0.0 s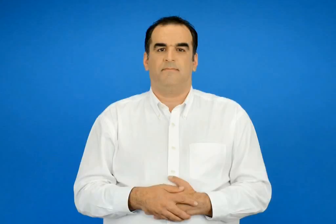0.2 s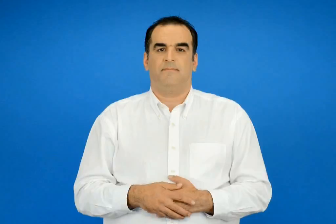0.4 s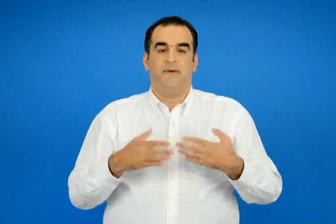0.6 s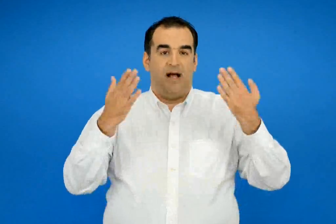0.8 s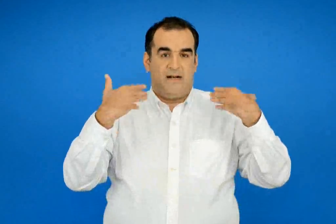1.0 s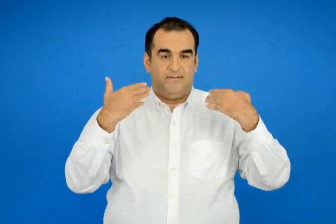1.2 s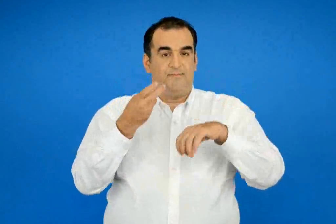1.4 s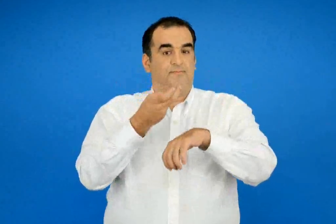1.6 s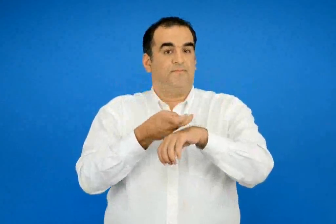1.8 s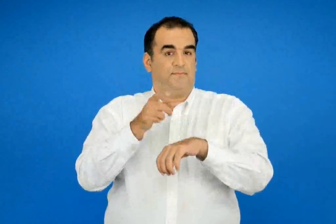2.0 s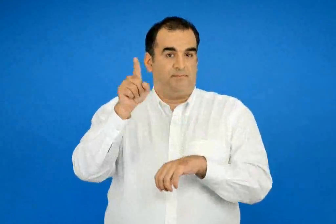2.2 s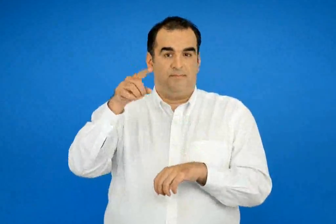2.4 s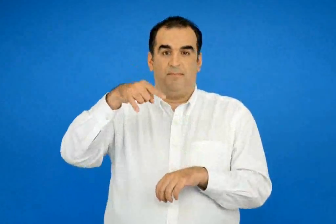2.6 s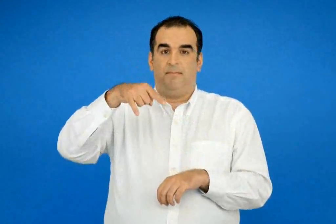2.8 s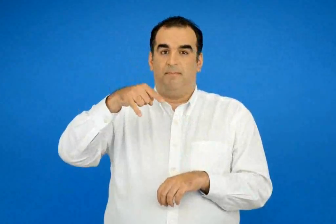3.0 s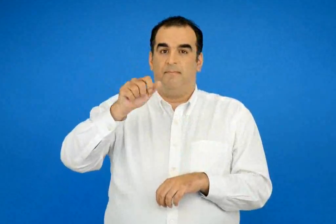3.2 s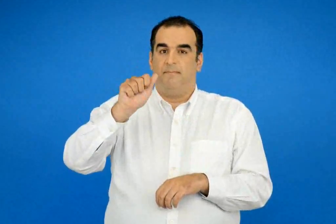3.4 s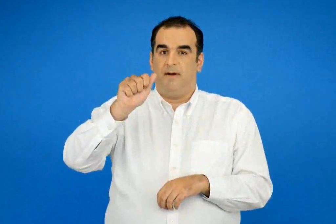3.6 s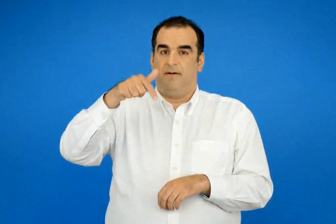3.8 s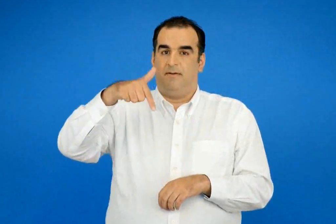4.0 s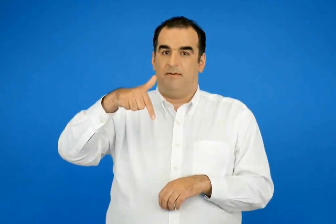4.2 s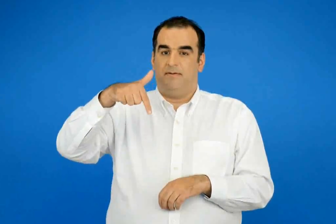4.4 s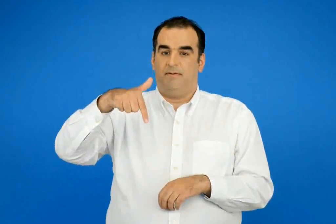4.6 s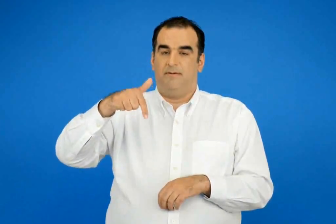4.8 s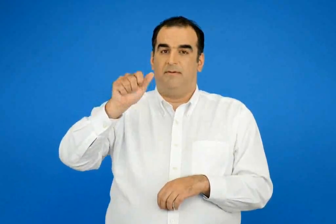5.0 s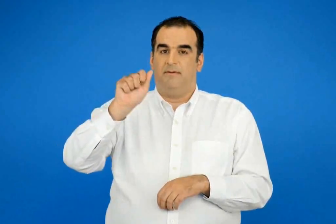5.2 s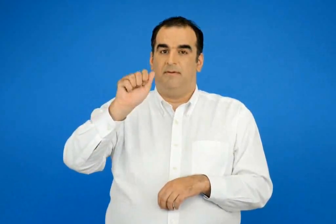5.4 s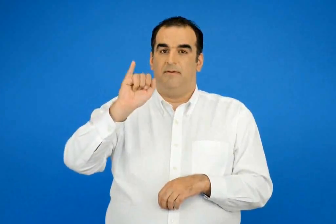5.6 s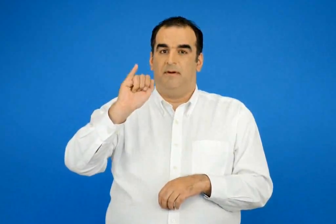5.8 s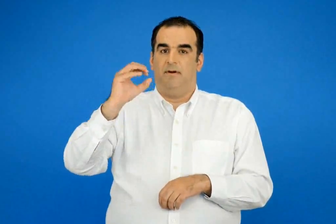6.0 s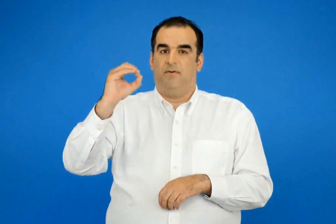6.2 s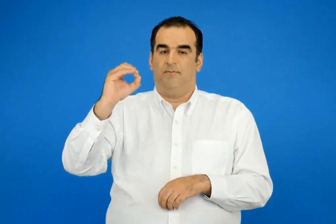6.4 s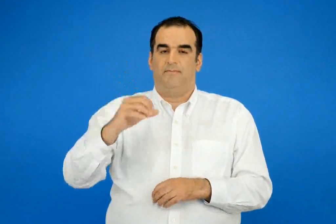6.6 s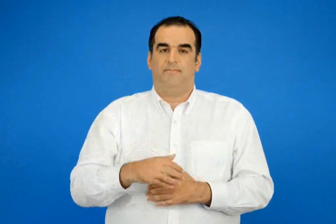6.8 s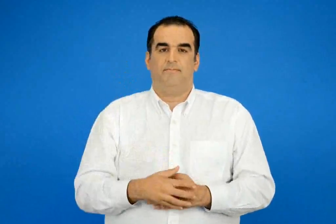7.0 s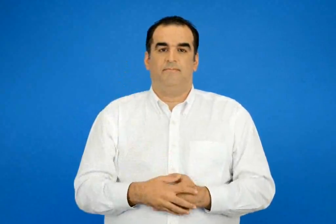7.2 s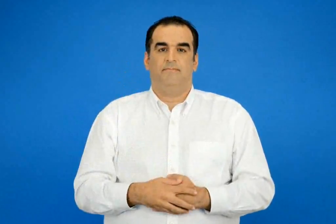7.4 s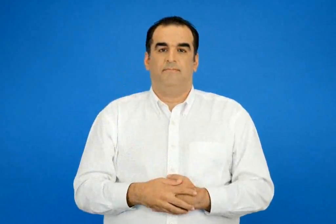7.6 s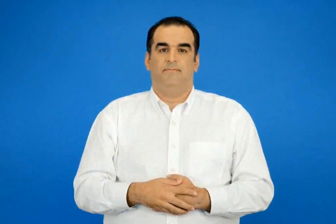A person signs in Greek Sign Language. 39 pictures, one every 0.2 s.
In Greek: άνοιξη στο παγγαίο
